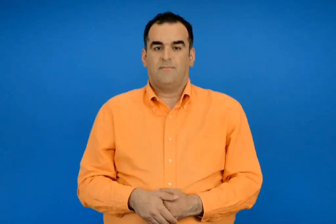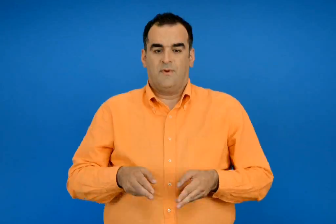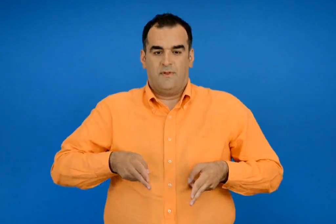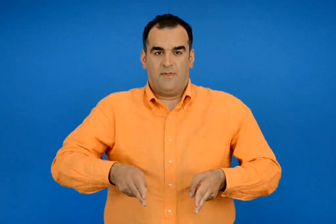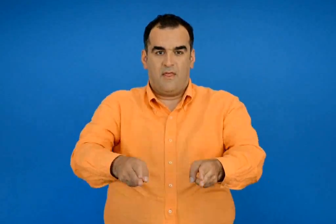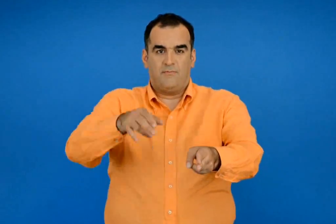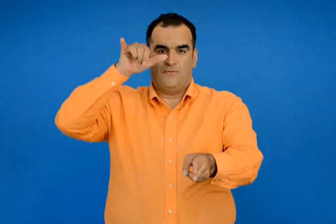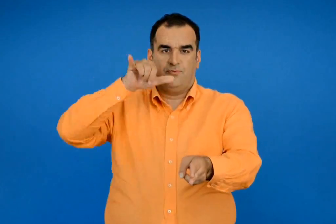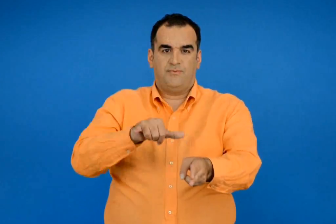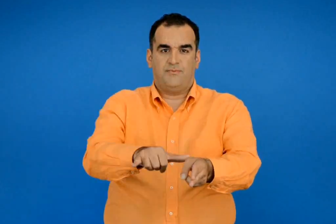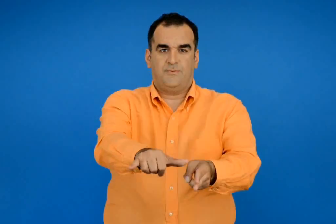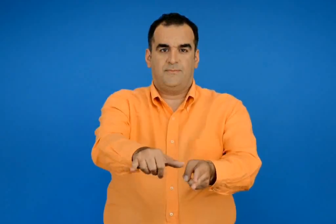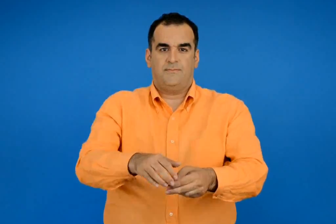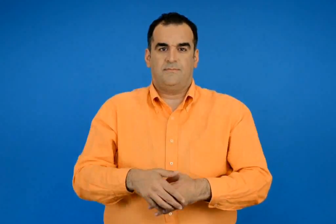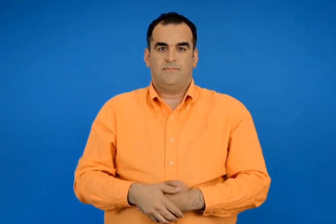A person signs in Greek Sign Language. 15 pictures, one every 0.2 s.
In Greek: διάδρομος
